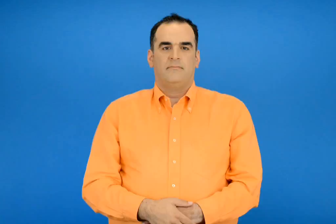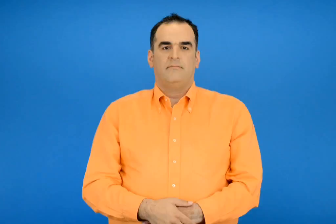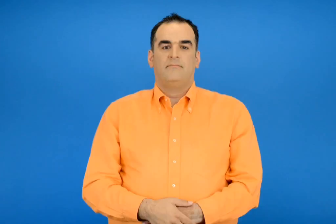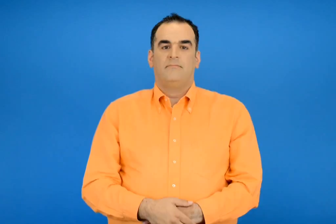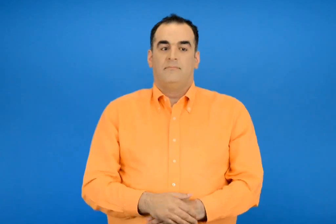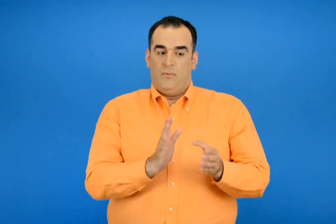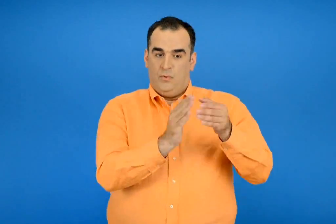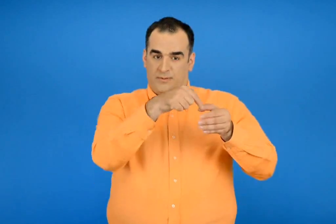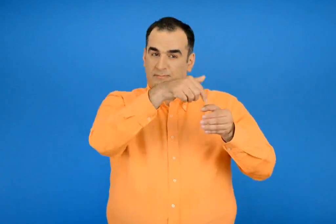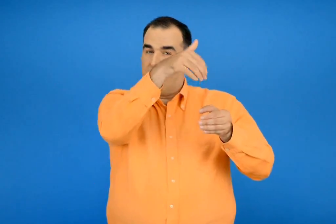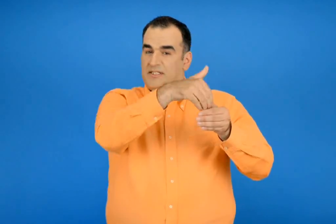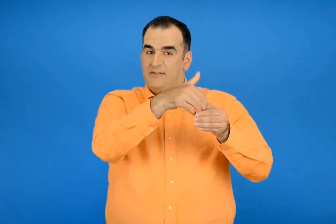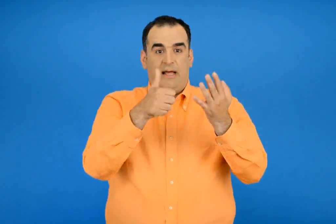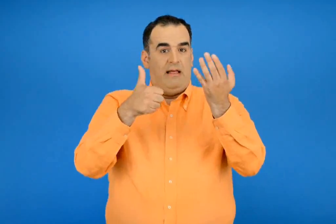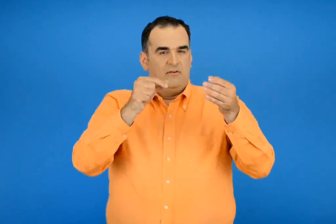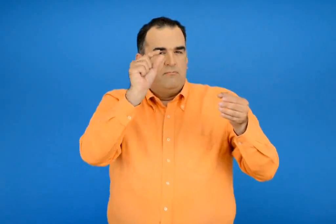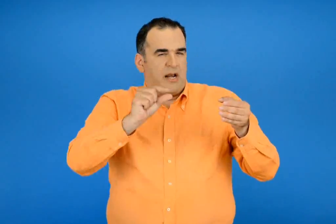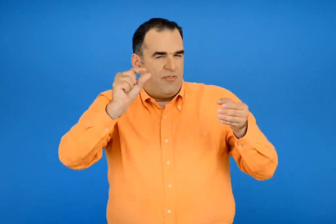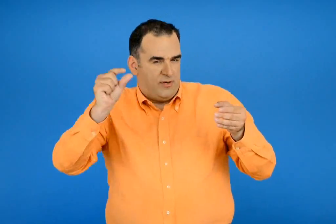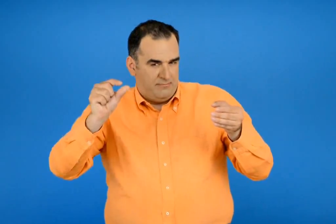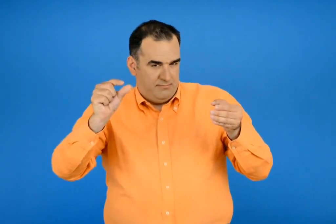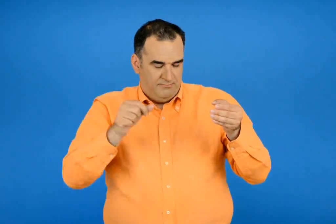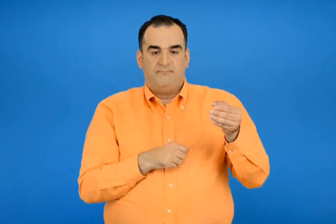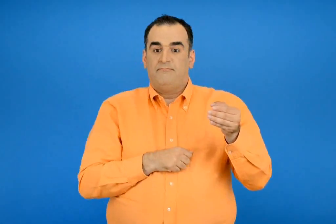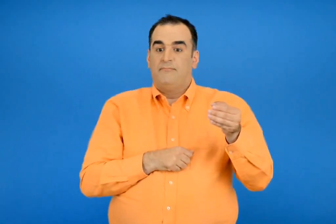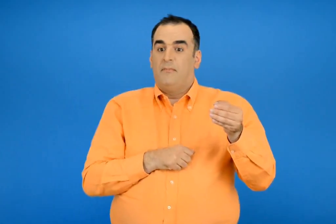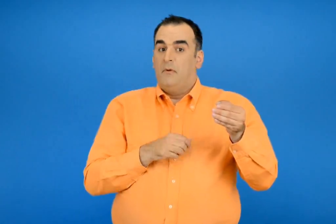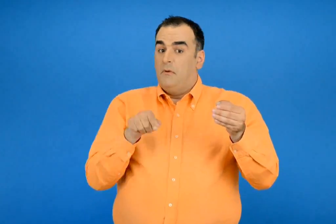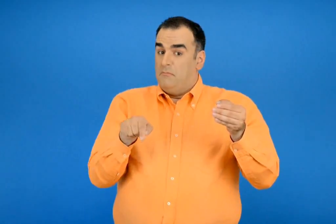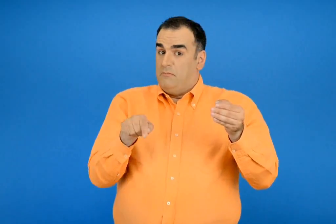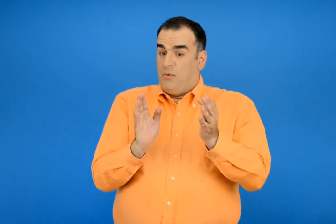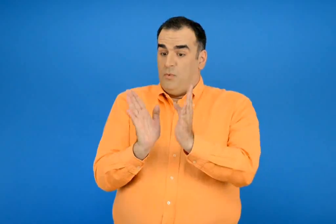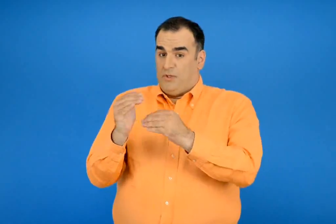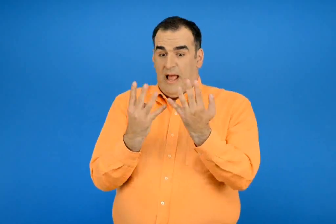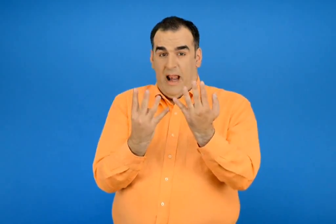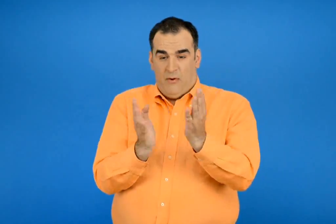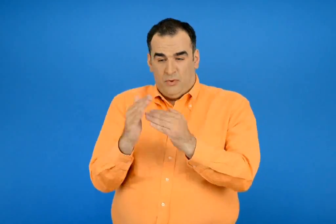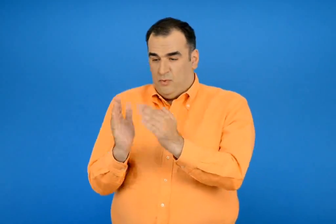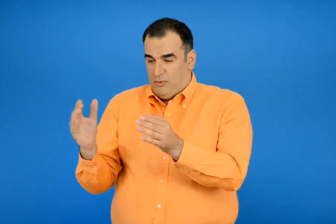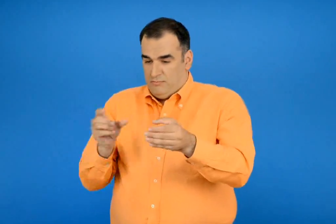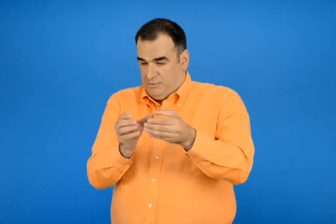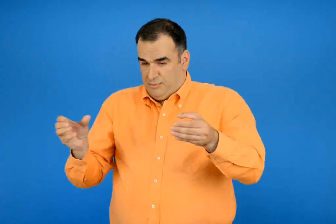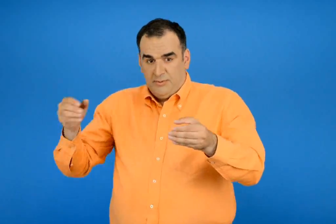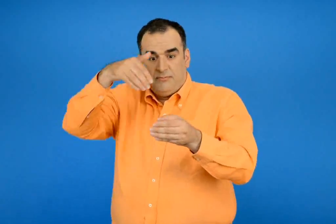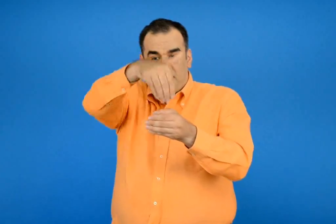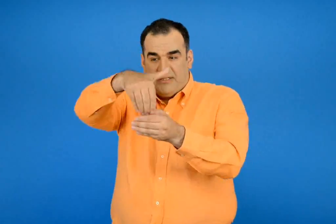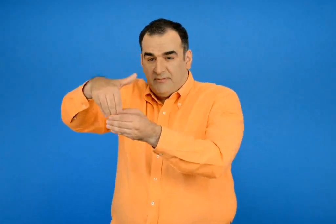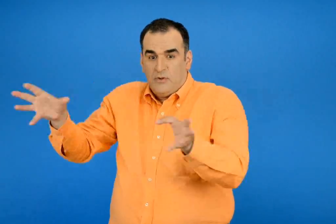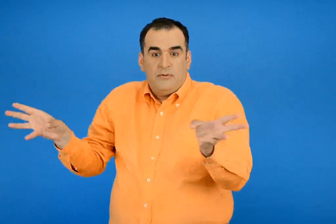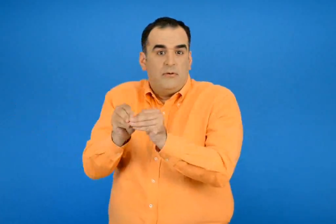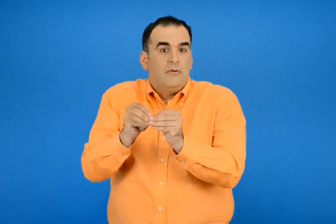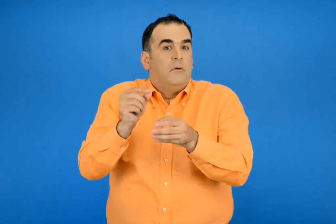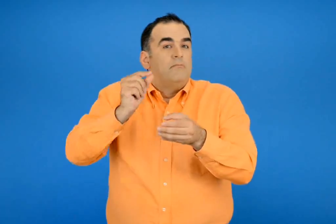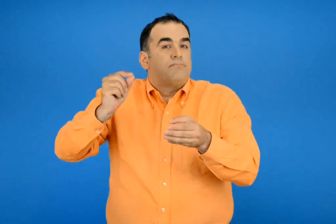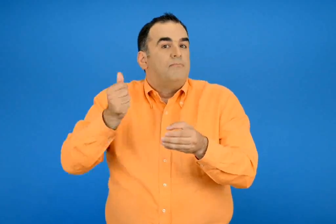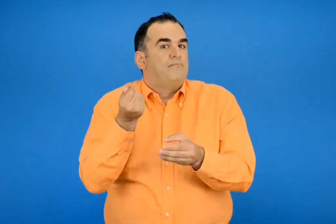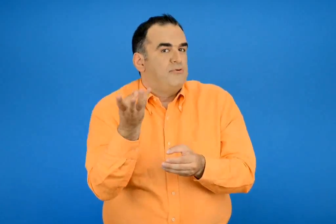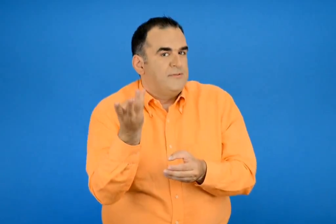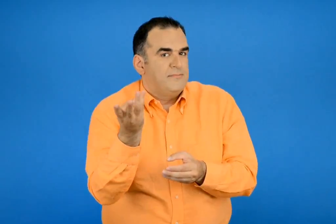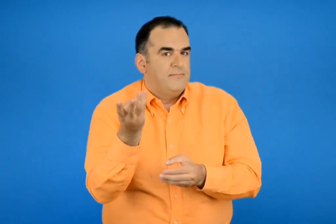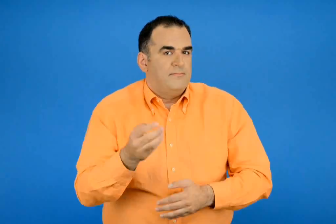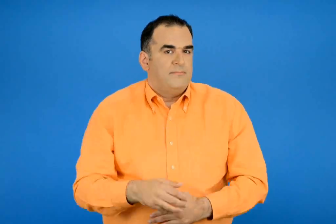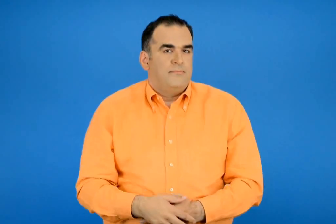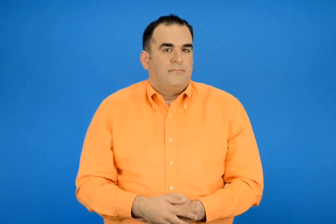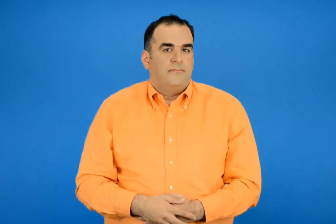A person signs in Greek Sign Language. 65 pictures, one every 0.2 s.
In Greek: σε κάθε κουτί χωράνε 6 μαρκαδόροι πόσοι μαρκαδόροι χωράνε σε 9 ιδιά κουτιά ;
